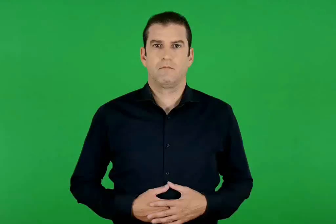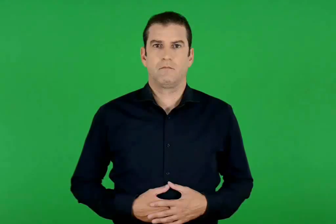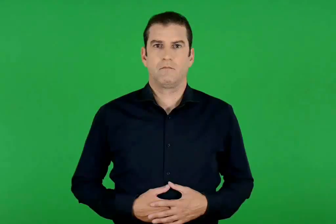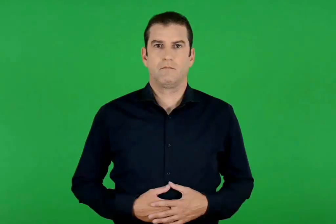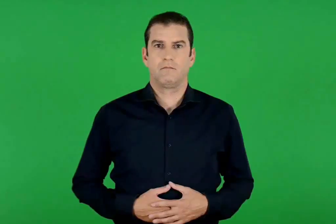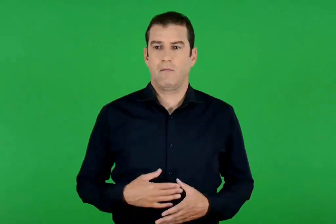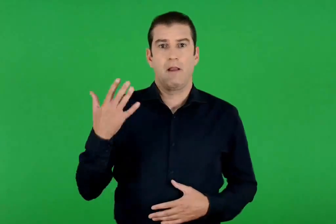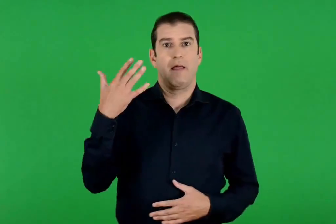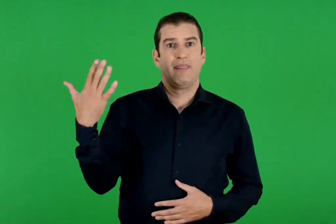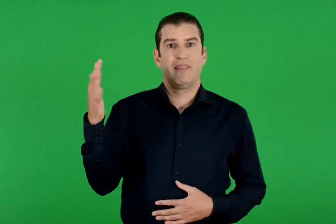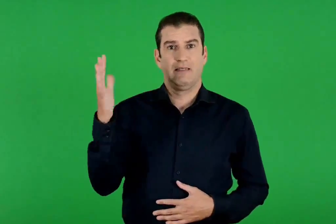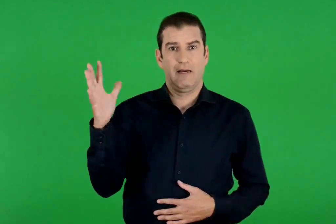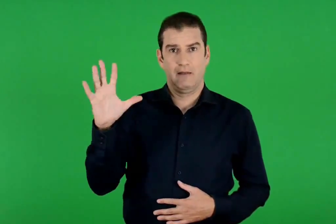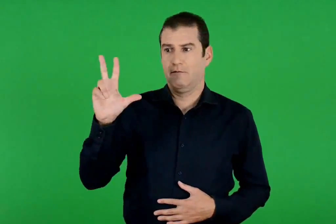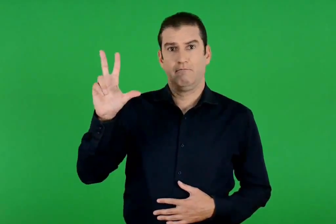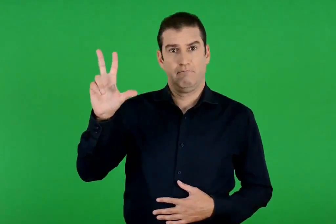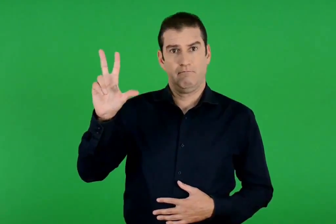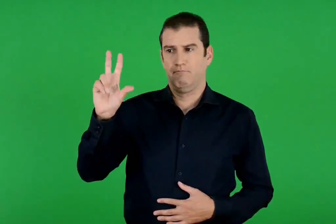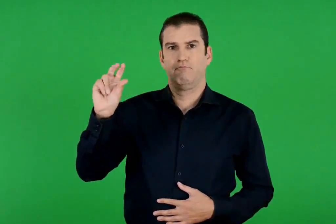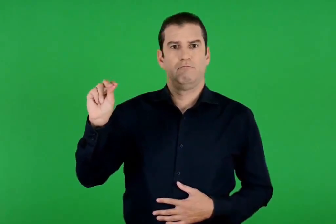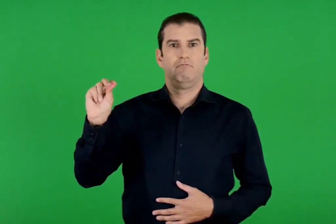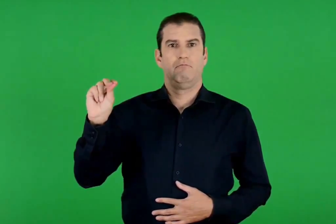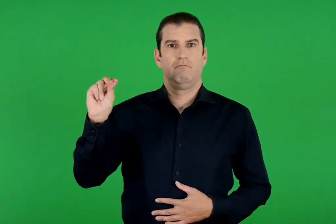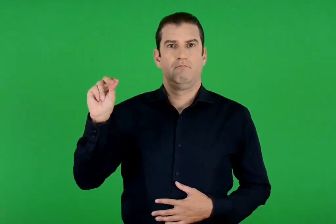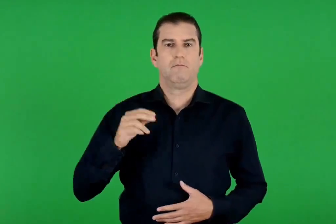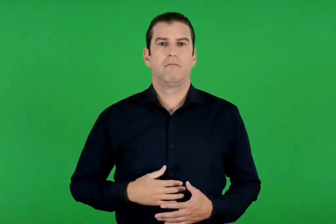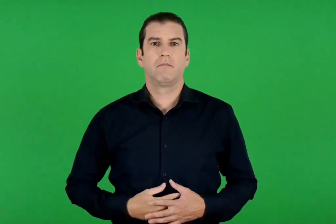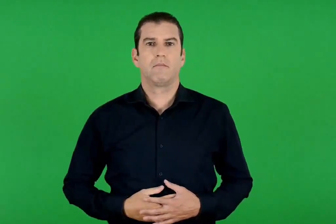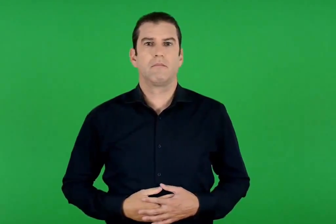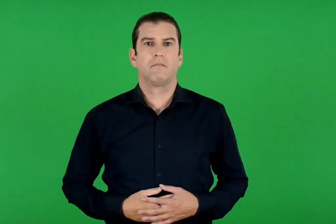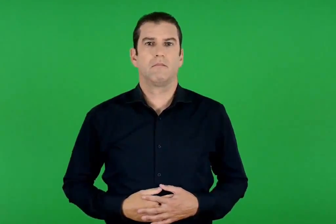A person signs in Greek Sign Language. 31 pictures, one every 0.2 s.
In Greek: ενώνουν τα τρία πρώτα δάχτυλα του δεξιού χεριού
